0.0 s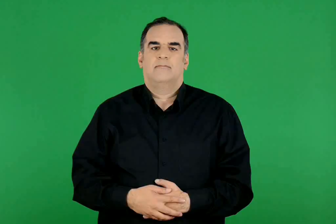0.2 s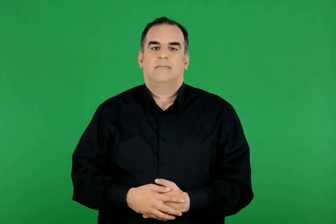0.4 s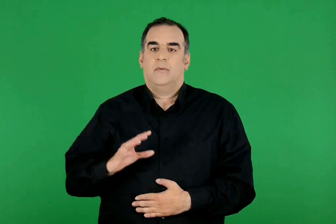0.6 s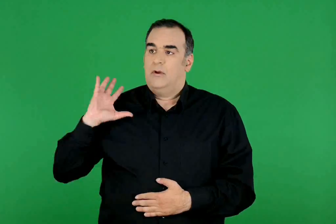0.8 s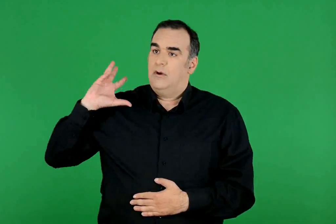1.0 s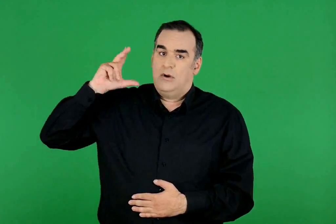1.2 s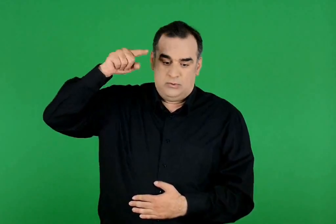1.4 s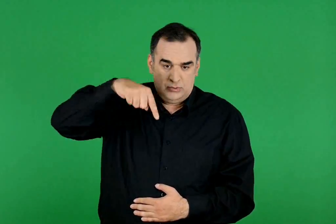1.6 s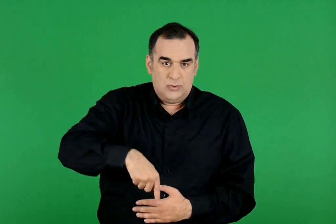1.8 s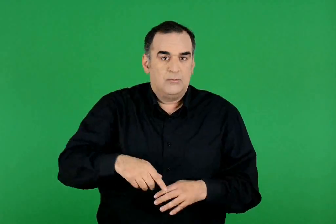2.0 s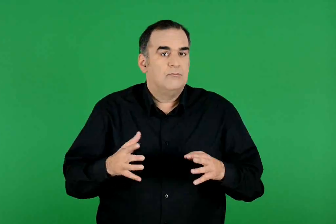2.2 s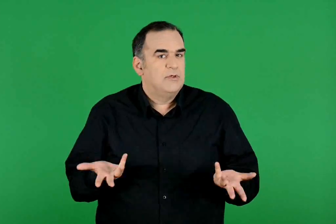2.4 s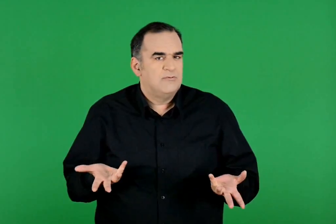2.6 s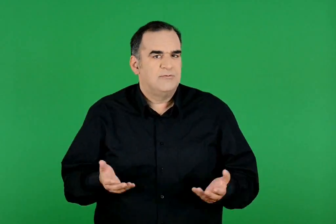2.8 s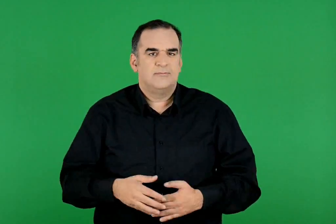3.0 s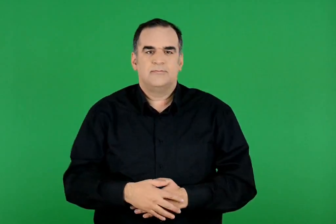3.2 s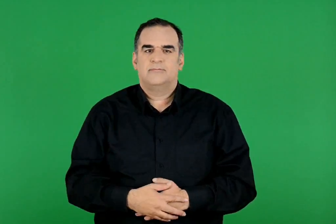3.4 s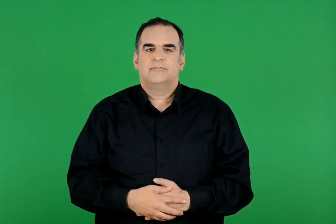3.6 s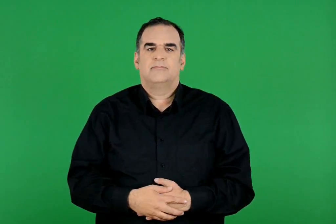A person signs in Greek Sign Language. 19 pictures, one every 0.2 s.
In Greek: πώς φτάσαμε ως εδώ ;
